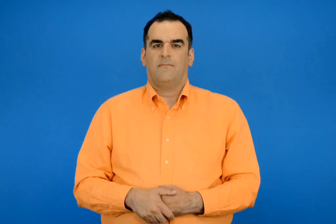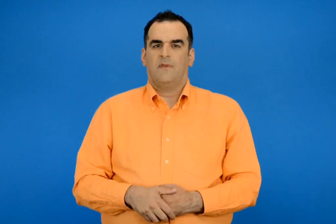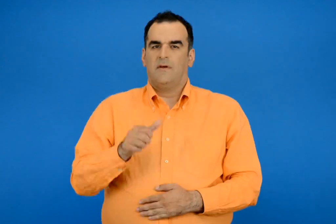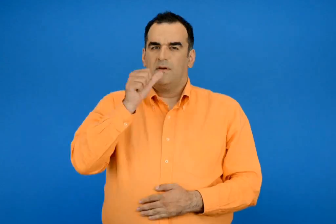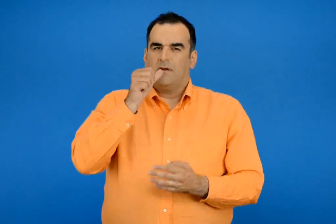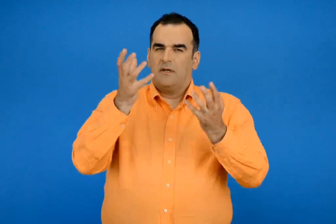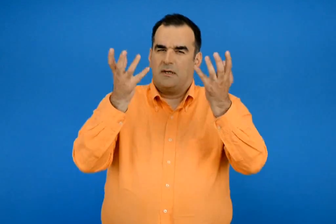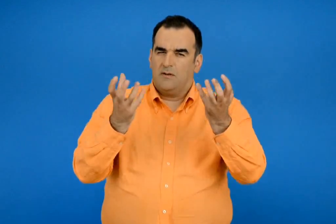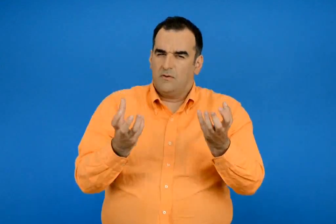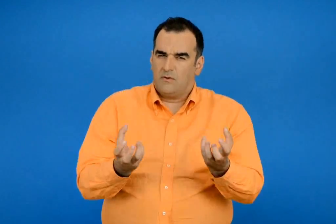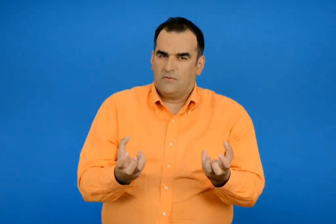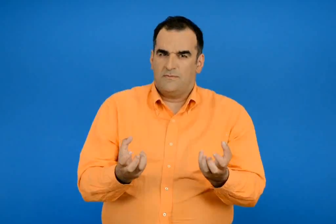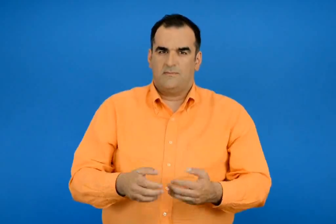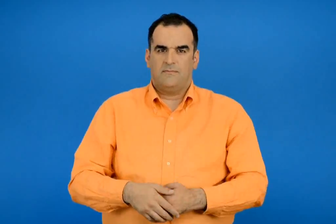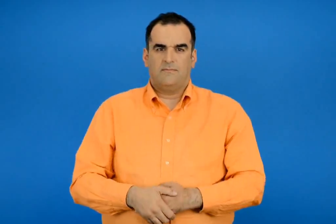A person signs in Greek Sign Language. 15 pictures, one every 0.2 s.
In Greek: υγρός
